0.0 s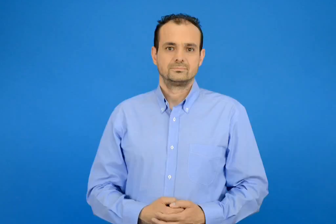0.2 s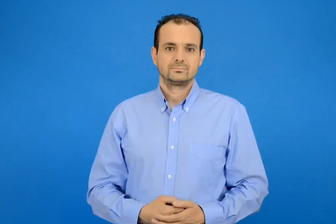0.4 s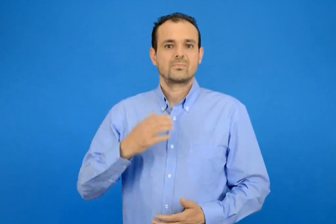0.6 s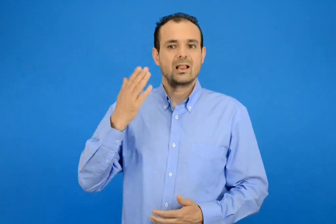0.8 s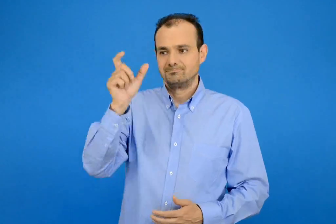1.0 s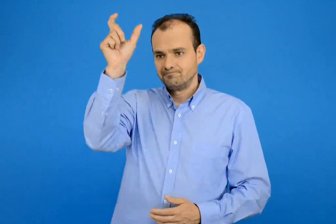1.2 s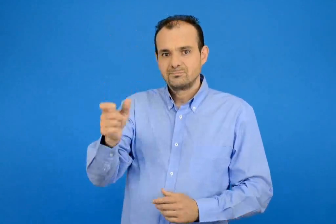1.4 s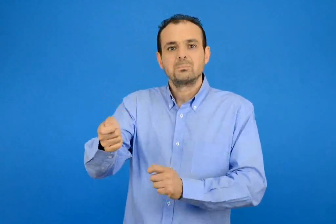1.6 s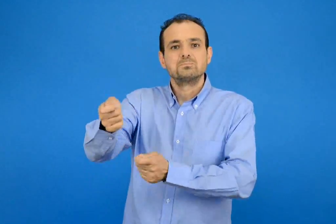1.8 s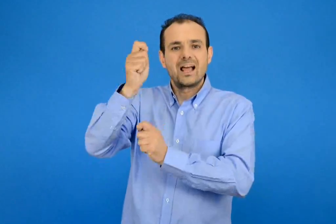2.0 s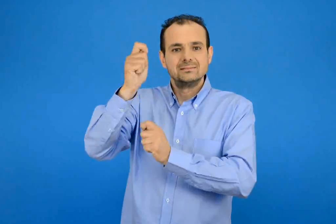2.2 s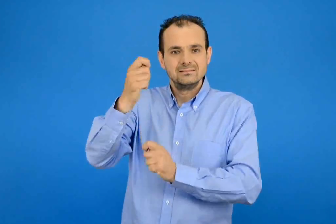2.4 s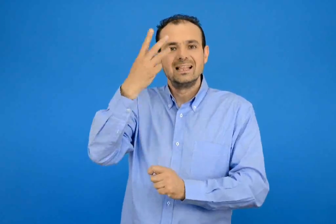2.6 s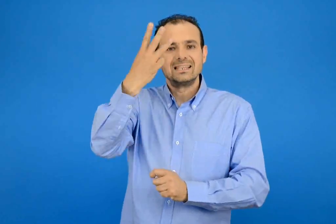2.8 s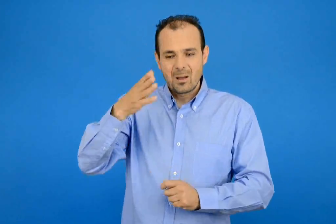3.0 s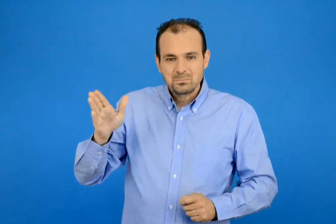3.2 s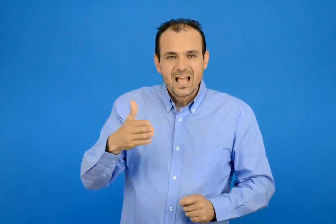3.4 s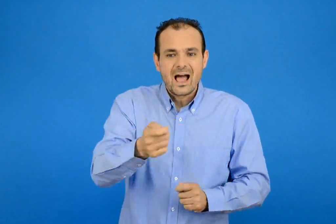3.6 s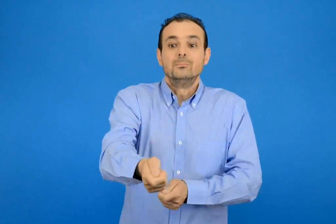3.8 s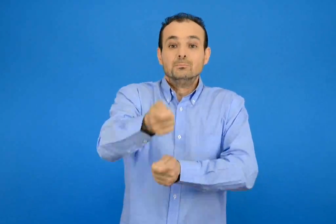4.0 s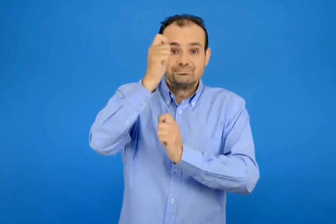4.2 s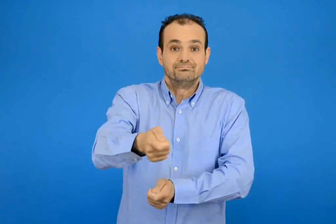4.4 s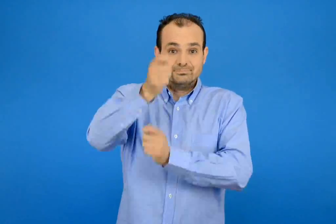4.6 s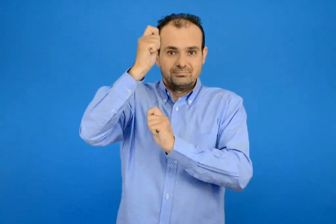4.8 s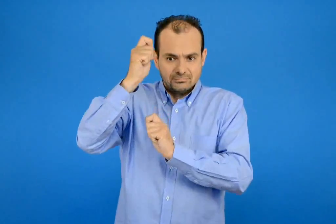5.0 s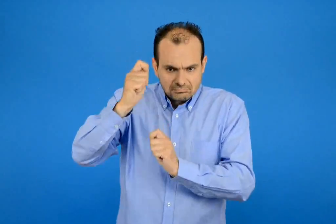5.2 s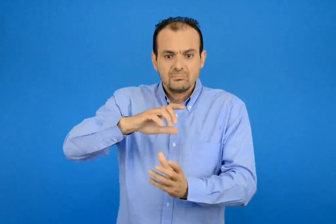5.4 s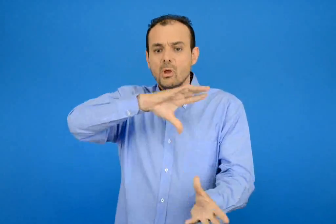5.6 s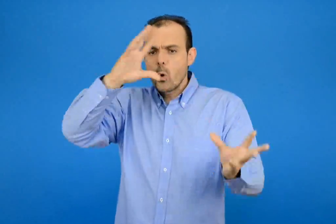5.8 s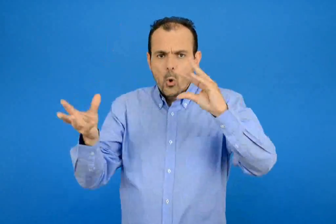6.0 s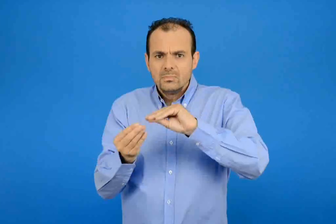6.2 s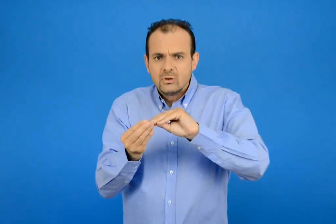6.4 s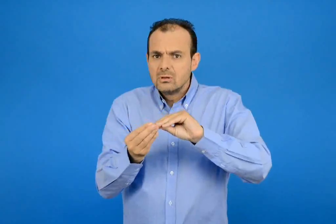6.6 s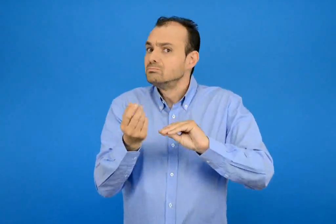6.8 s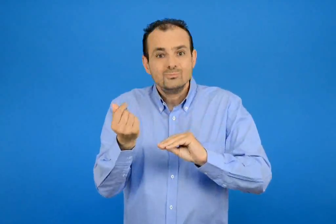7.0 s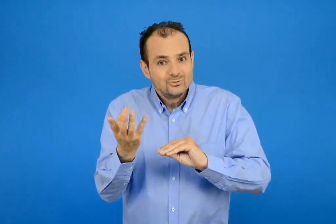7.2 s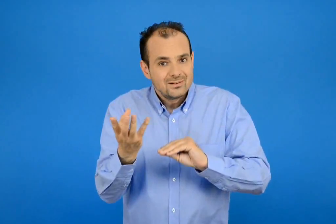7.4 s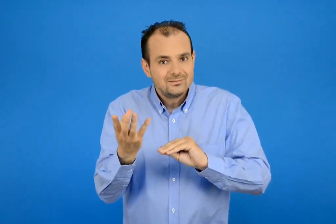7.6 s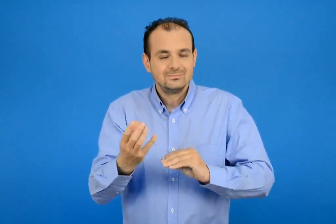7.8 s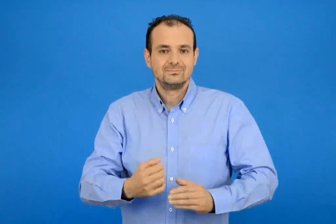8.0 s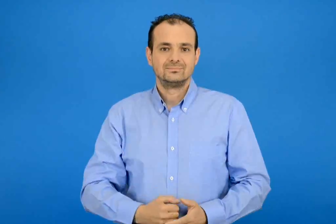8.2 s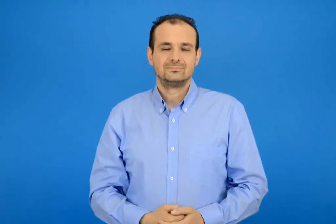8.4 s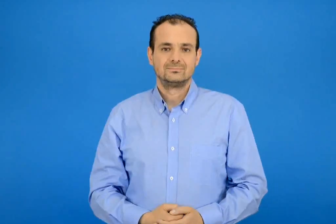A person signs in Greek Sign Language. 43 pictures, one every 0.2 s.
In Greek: αν ο ψαράς πιάσει κι αυτά τα τρία ψαριά πόσα ψαριά θα έχει συνολικά ;
